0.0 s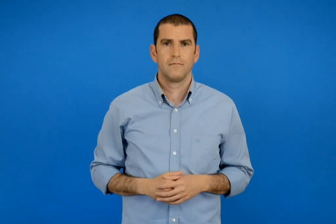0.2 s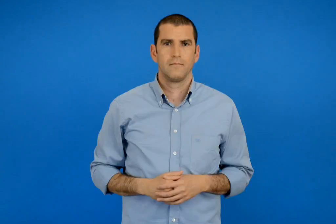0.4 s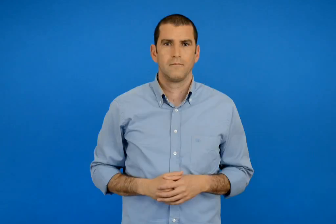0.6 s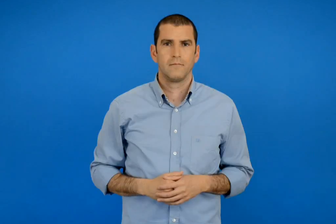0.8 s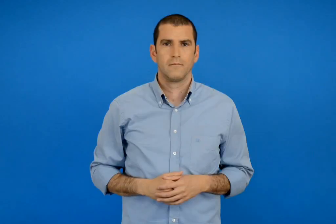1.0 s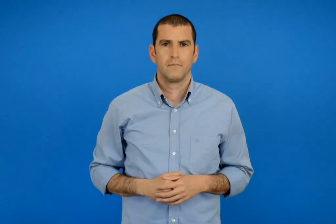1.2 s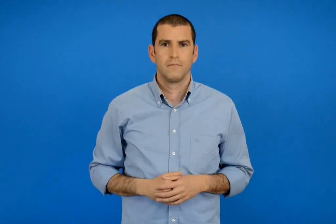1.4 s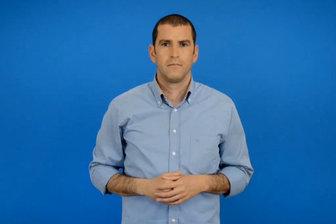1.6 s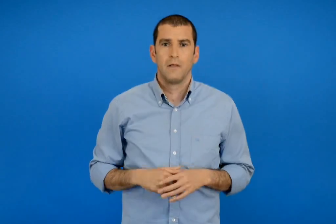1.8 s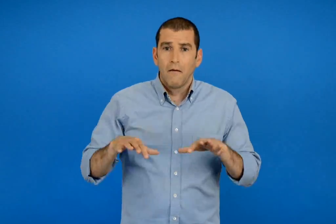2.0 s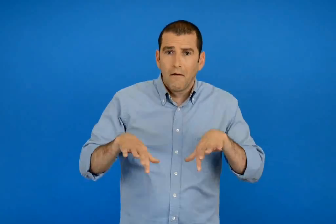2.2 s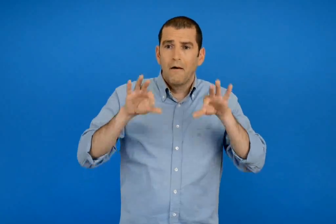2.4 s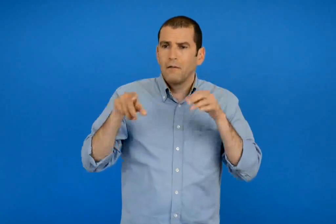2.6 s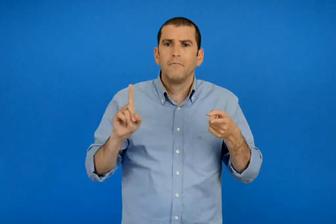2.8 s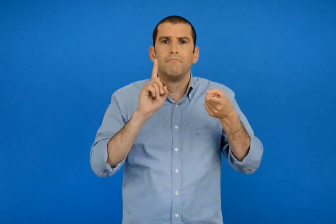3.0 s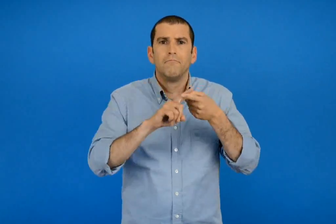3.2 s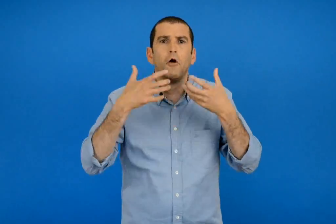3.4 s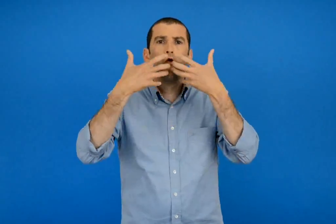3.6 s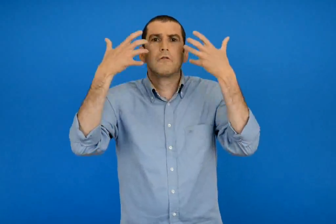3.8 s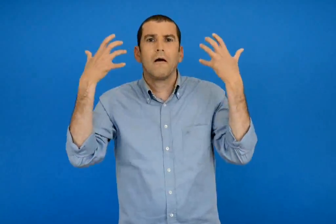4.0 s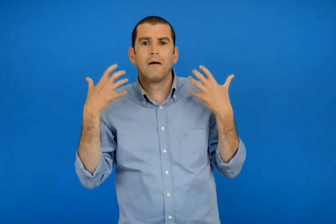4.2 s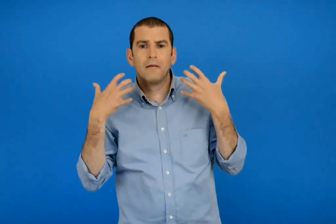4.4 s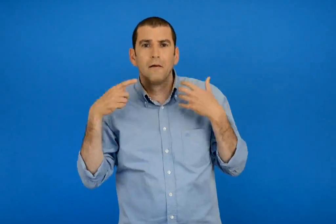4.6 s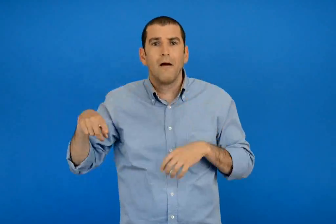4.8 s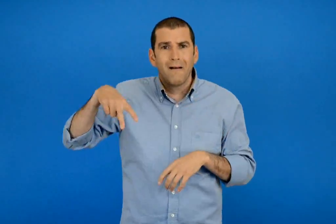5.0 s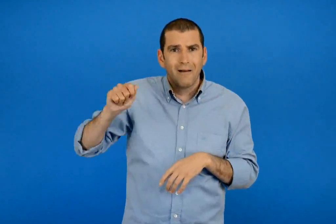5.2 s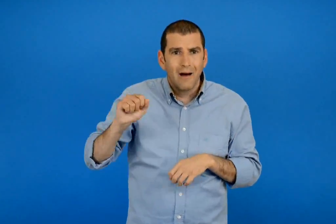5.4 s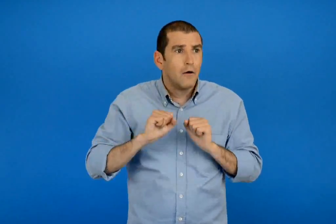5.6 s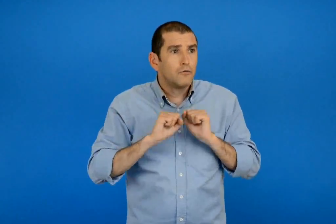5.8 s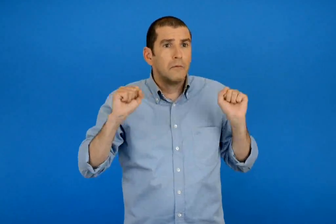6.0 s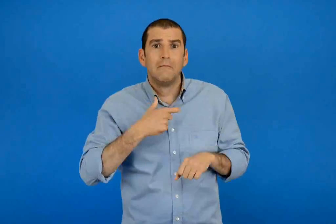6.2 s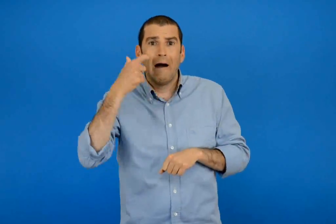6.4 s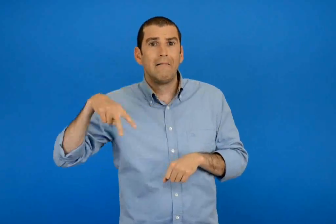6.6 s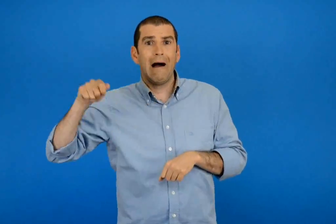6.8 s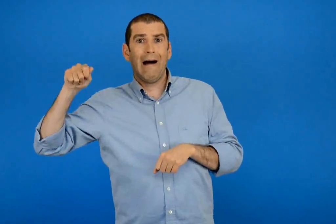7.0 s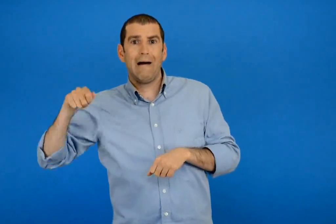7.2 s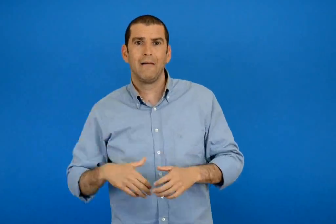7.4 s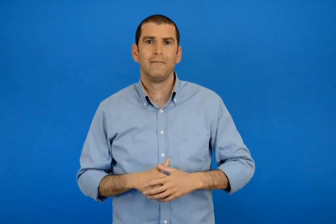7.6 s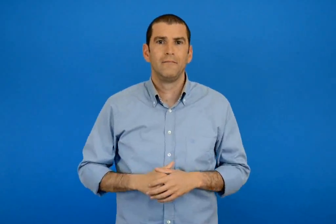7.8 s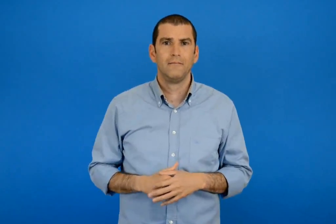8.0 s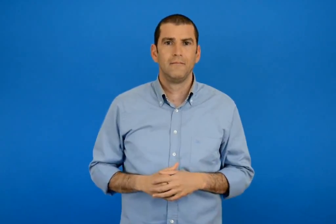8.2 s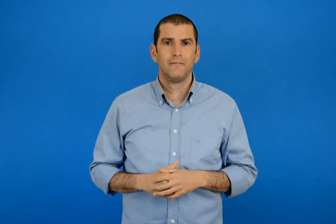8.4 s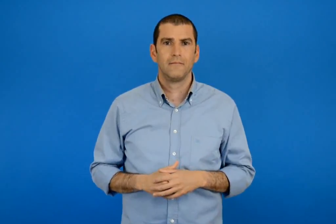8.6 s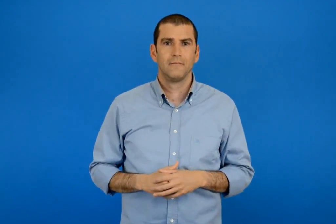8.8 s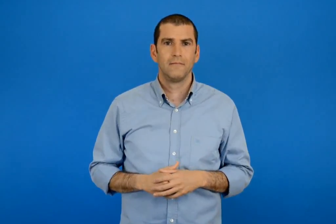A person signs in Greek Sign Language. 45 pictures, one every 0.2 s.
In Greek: συνάντησε στην αρχή το λιοντάρι η νότα λα τρόμαξε και έβγαλε μια φωνή
